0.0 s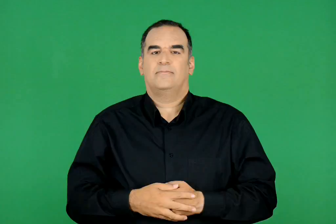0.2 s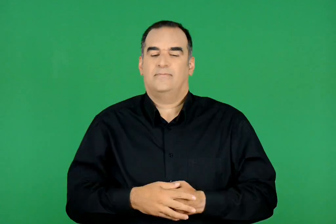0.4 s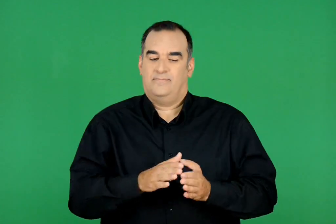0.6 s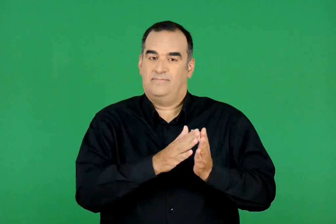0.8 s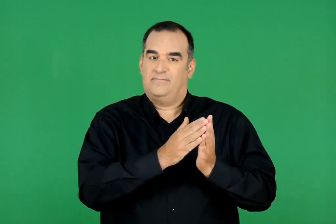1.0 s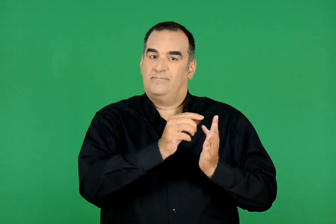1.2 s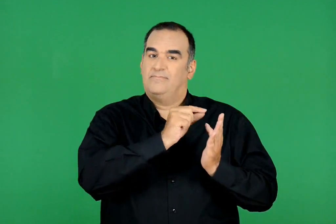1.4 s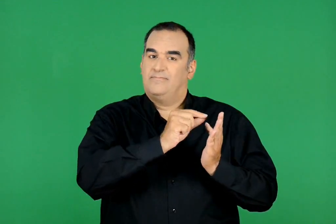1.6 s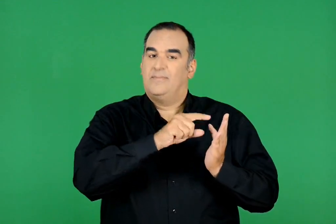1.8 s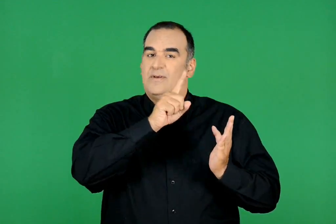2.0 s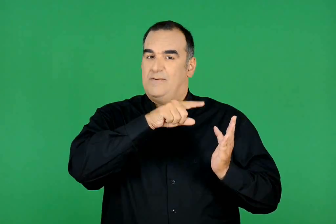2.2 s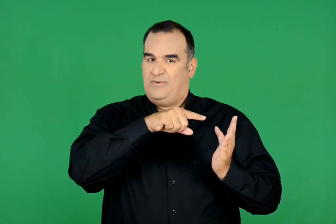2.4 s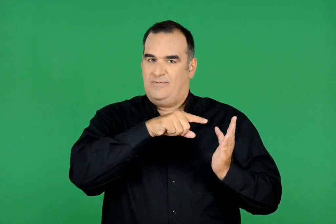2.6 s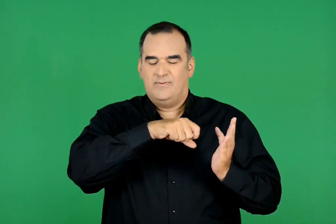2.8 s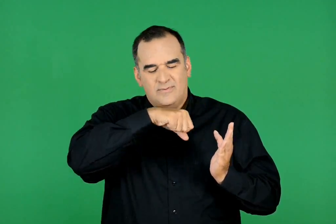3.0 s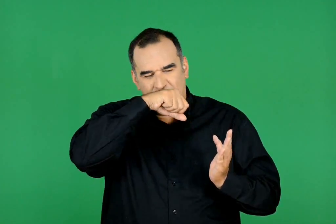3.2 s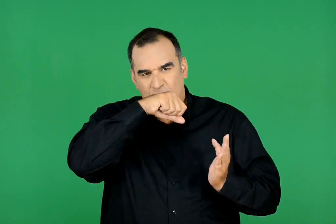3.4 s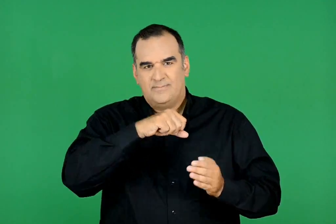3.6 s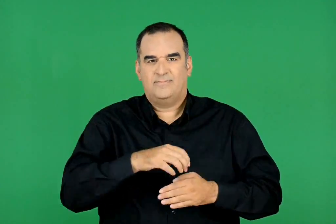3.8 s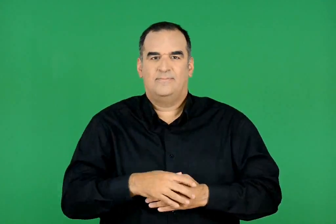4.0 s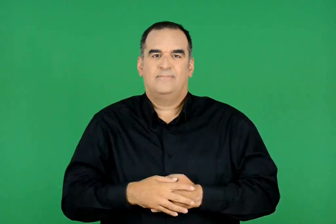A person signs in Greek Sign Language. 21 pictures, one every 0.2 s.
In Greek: αγαπητό μου ημερολόγιο
